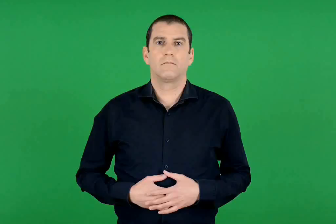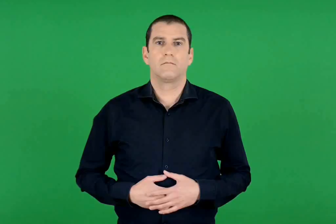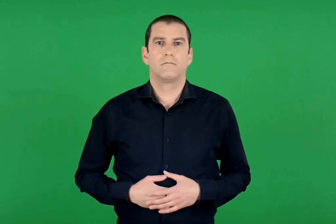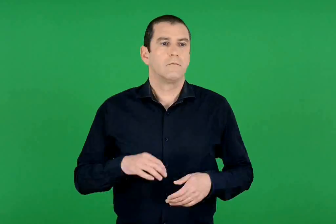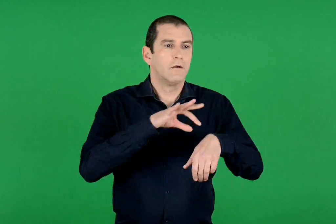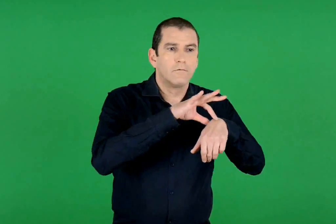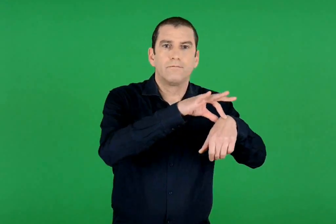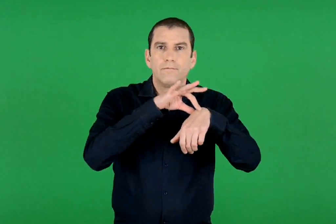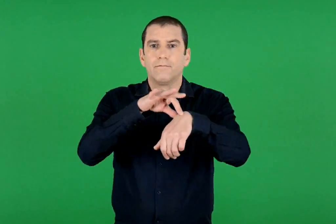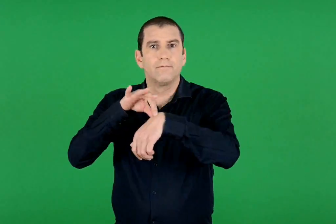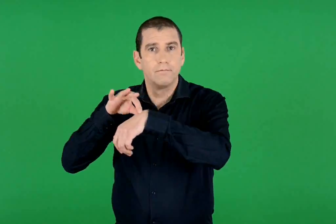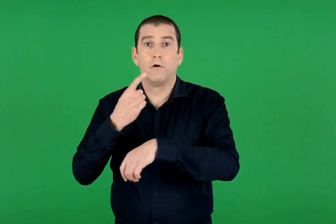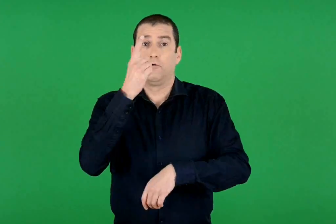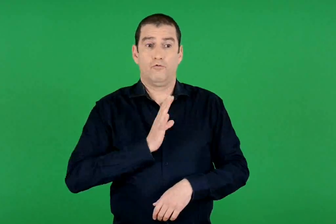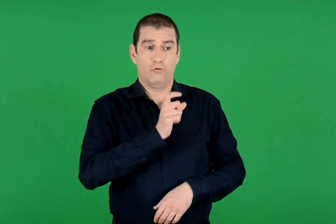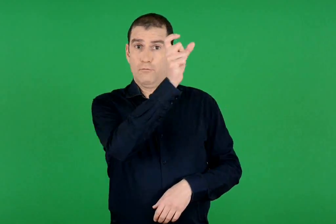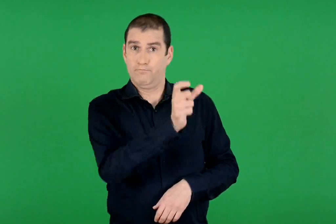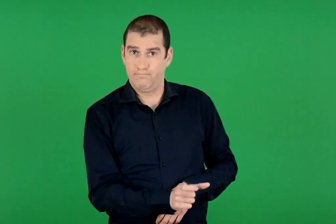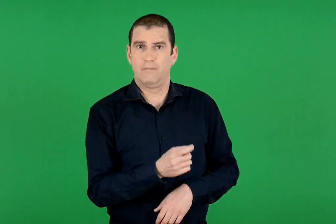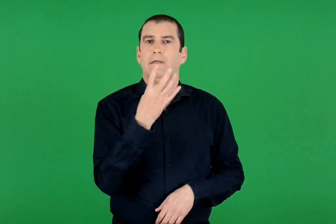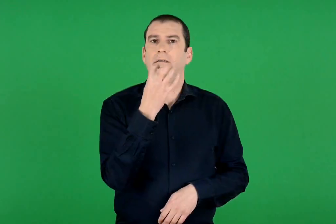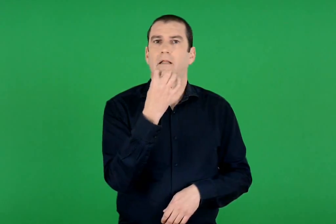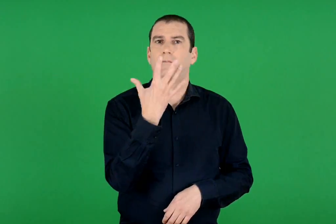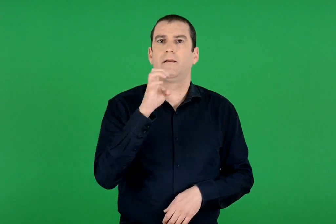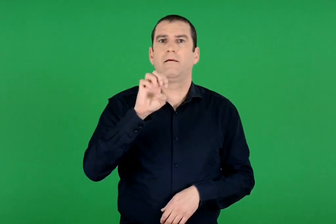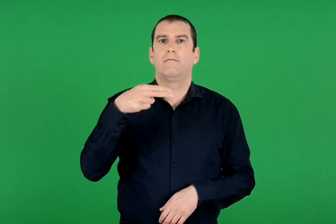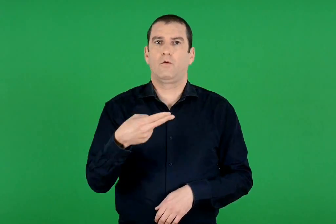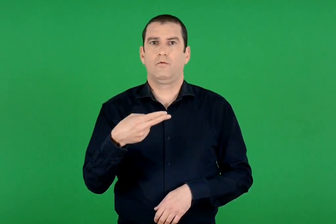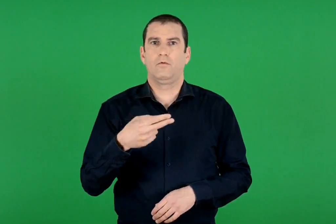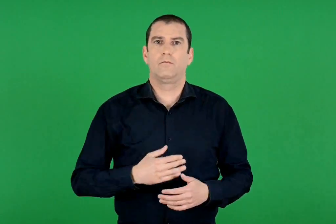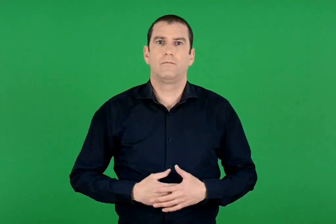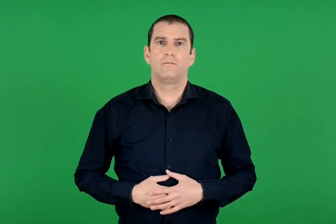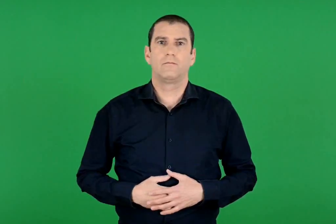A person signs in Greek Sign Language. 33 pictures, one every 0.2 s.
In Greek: ξεναγήσεις 45 € το άτομο
